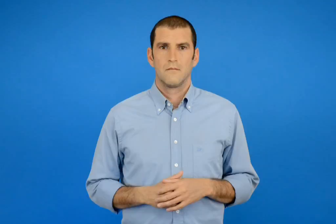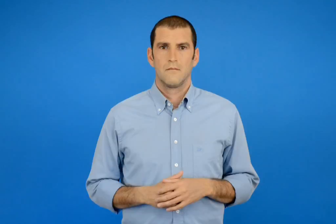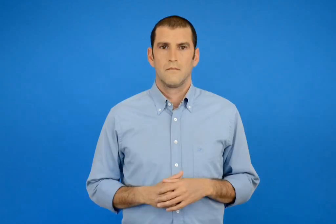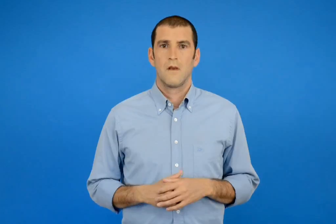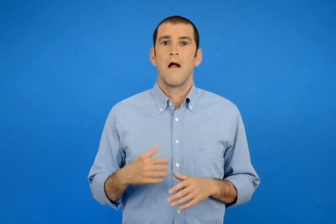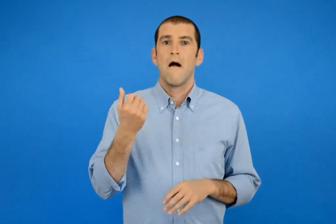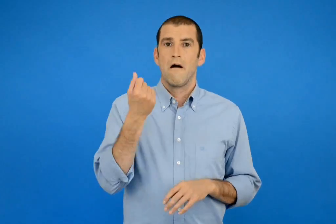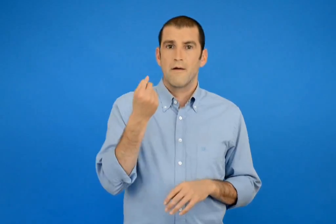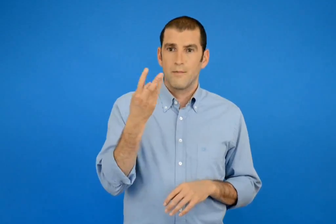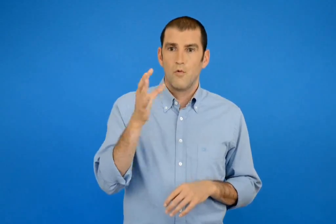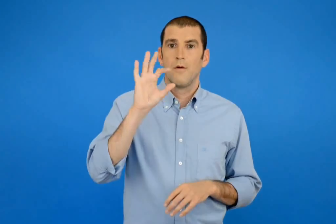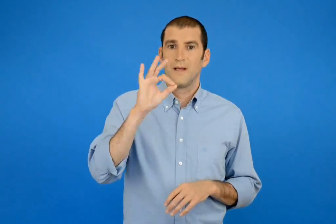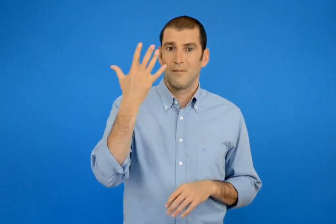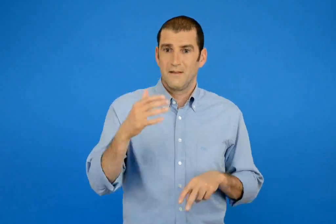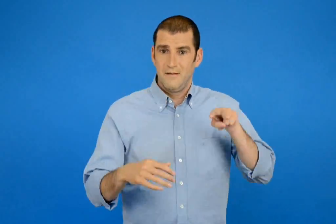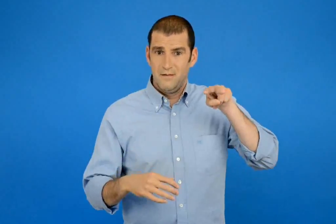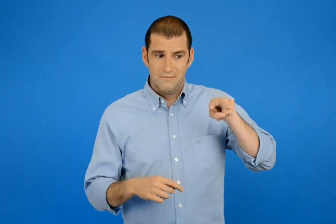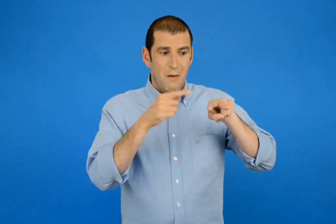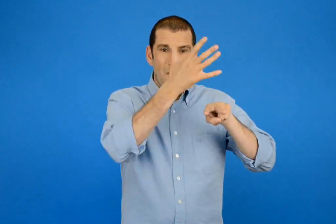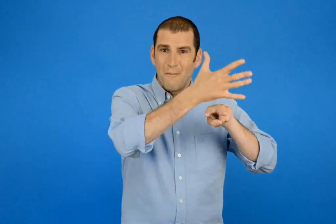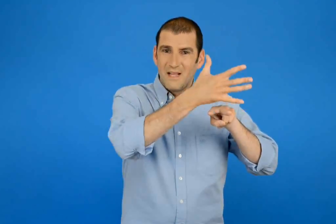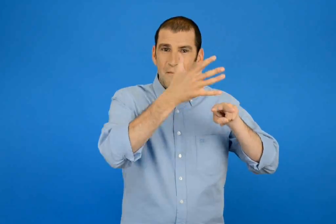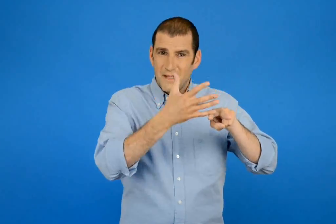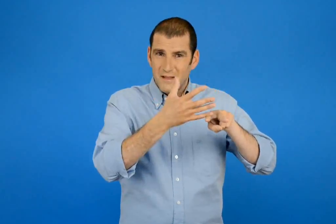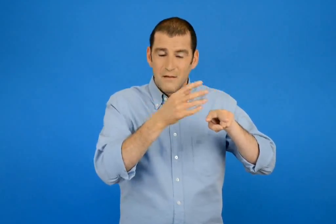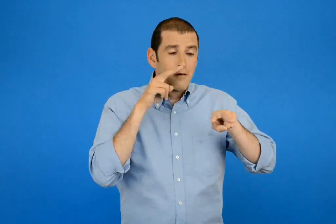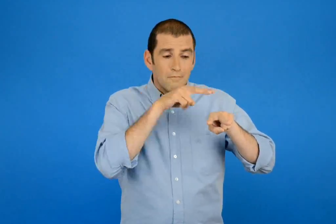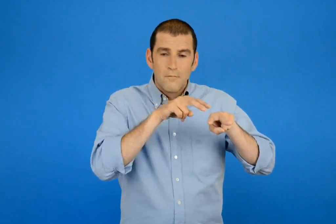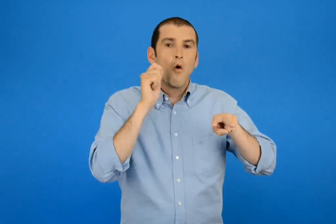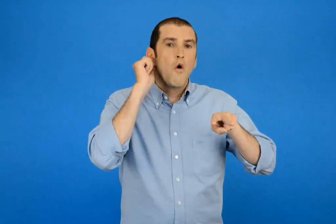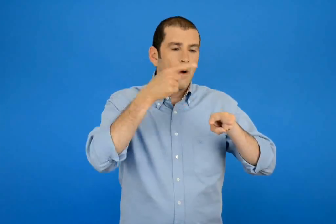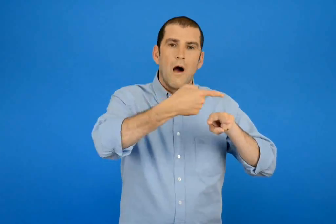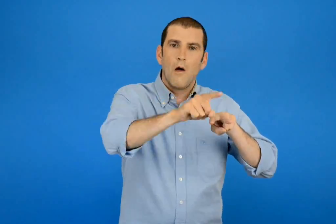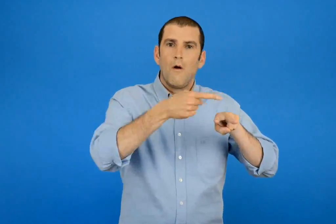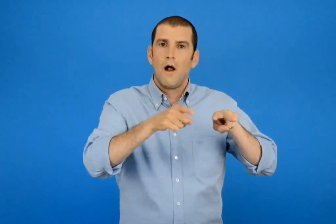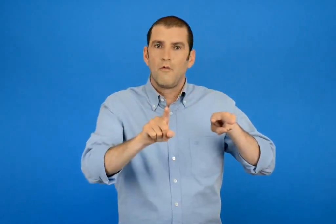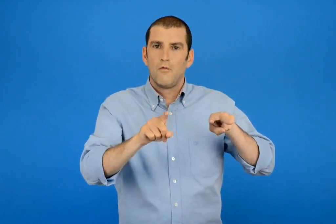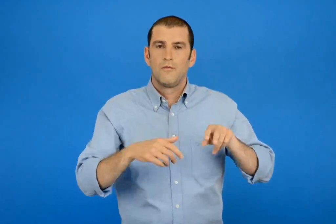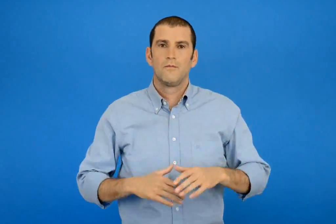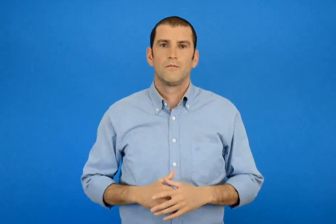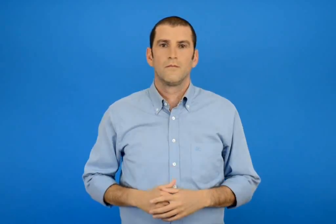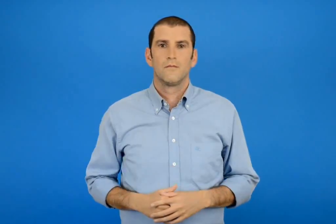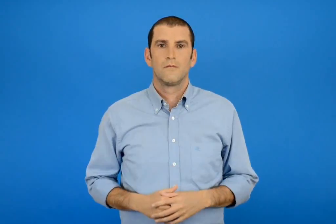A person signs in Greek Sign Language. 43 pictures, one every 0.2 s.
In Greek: όταν διαβάζουμε τον αριθμό 55 λεμέ διαφορετικό όνομα για κάθε πεντάρι
